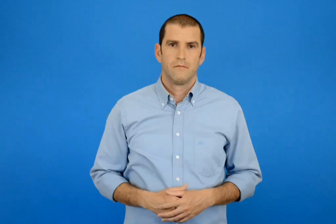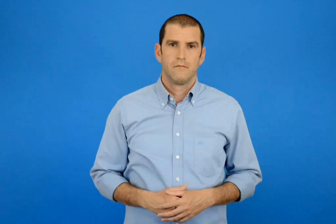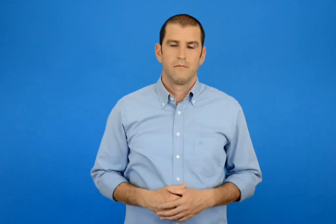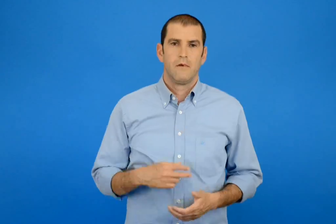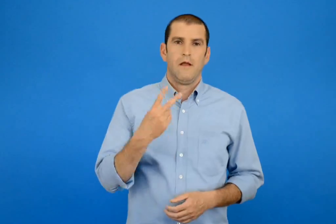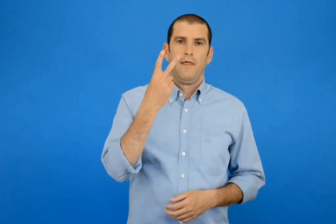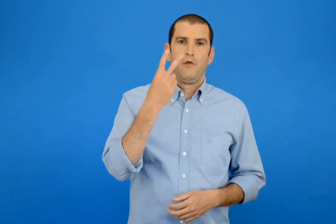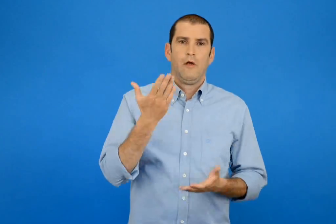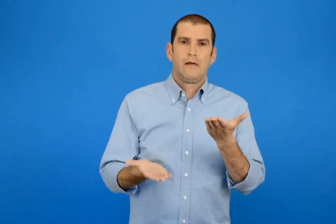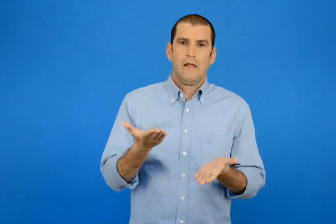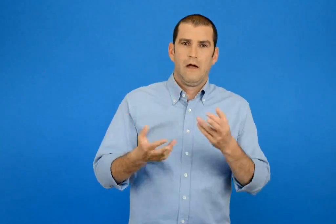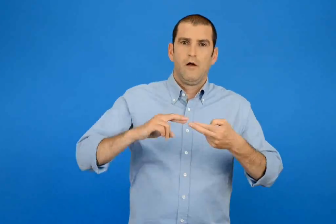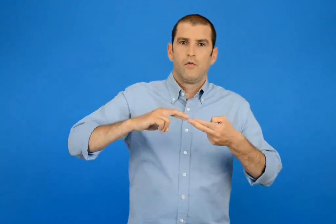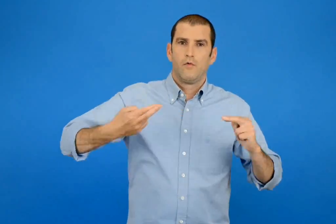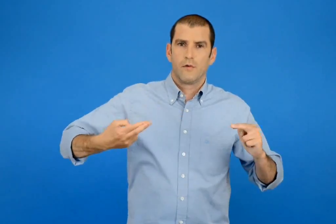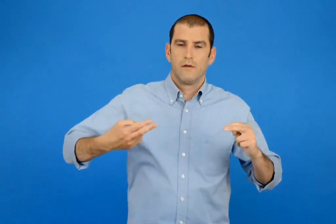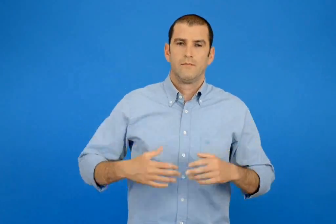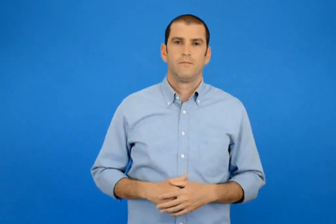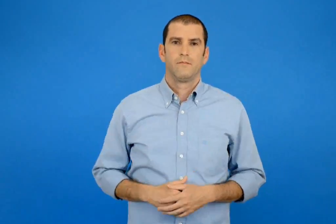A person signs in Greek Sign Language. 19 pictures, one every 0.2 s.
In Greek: 2 κιλά κουλούρια
